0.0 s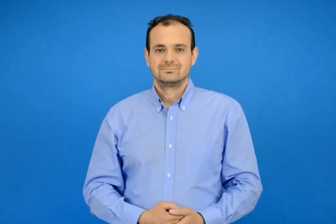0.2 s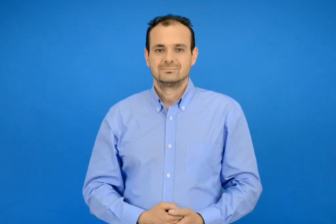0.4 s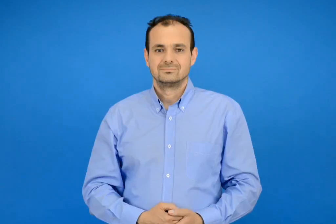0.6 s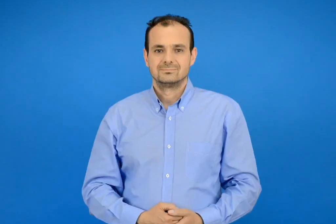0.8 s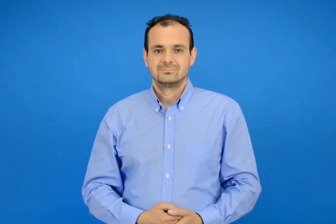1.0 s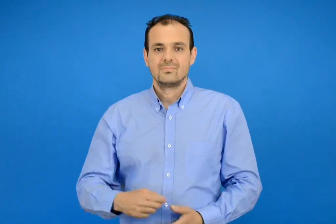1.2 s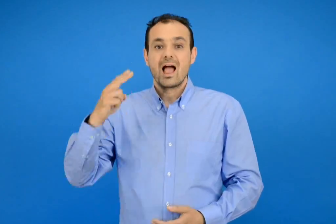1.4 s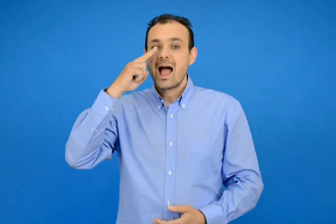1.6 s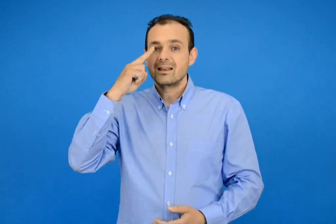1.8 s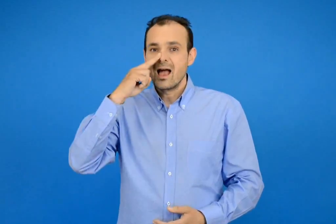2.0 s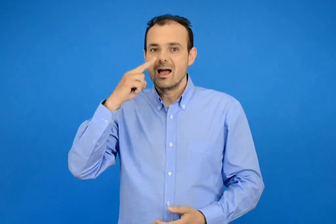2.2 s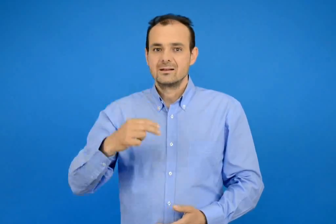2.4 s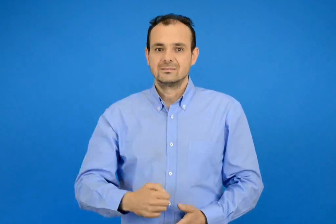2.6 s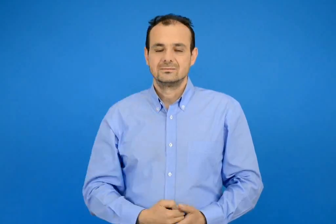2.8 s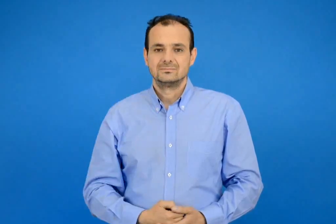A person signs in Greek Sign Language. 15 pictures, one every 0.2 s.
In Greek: άννα
